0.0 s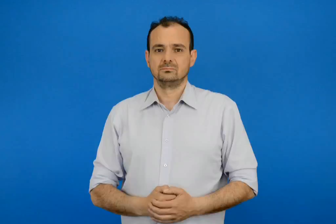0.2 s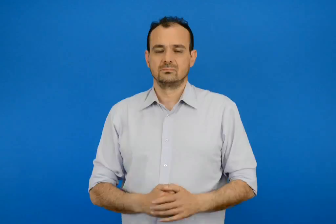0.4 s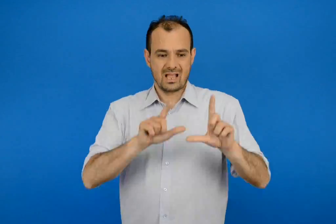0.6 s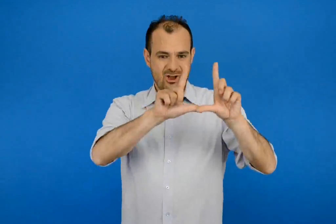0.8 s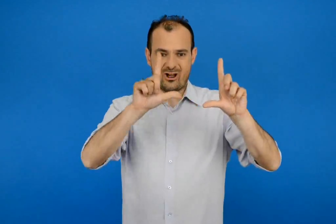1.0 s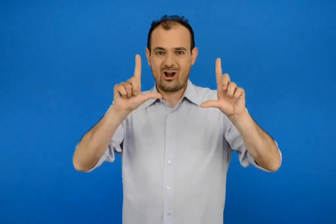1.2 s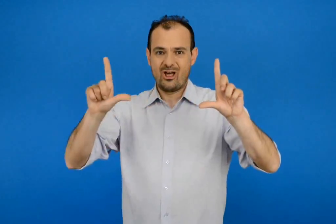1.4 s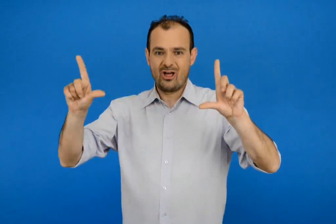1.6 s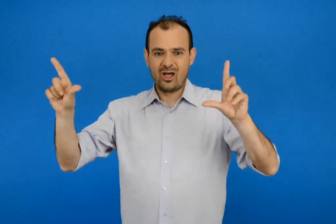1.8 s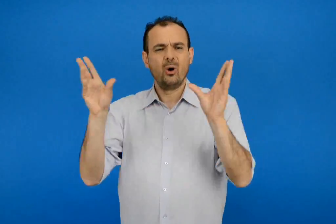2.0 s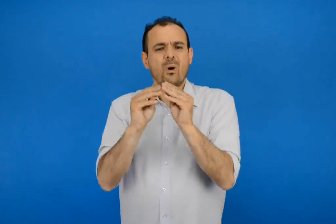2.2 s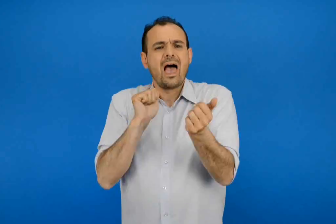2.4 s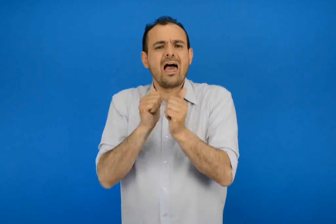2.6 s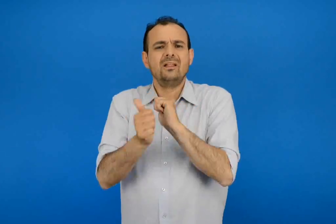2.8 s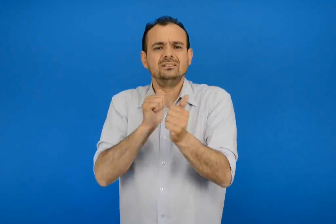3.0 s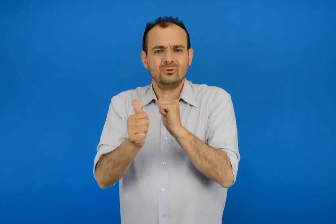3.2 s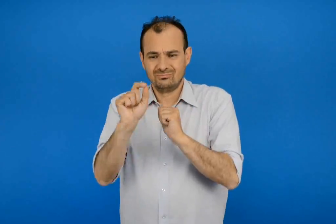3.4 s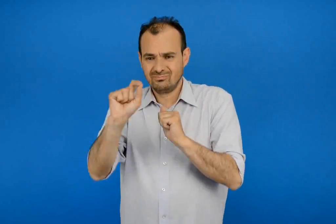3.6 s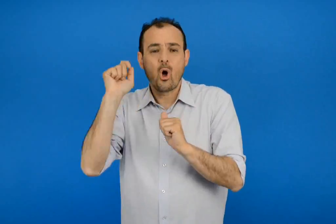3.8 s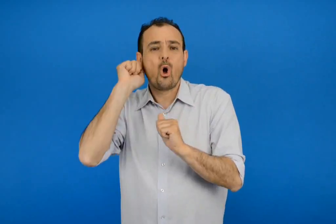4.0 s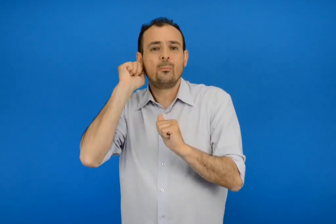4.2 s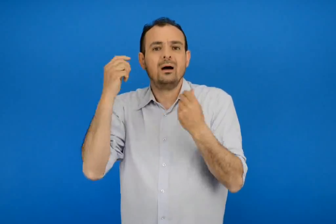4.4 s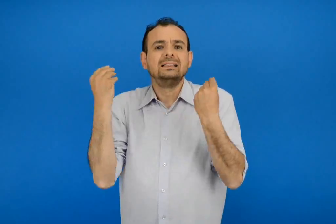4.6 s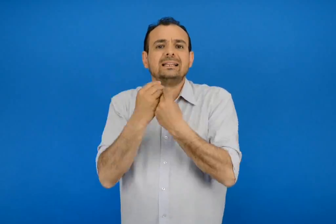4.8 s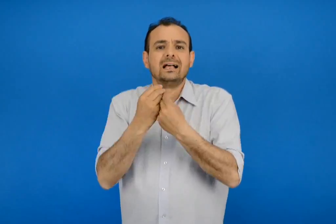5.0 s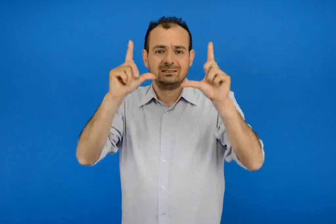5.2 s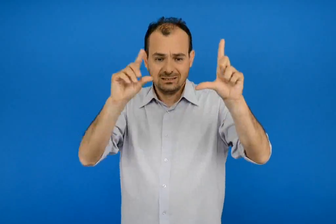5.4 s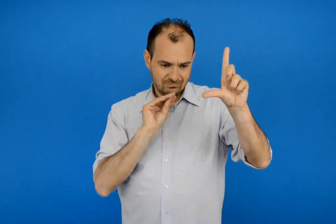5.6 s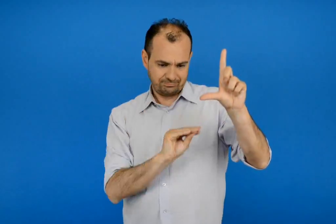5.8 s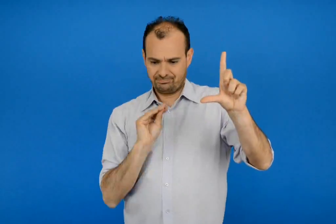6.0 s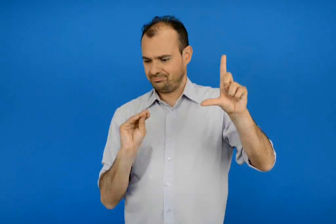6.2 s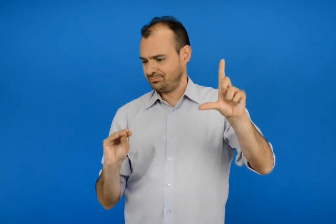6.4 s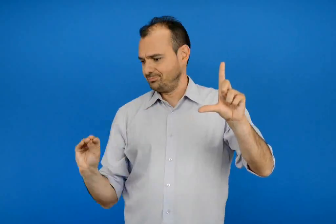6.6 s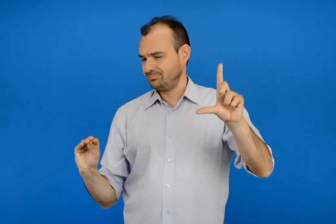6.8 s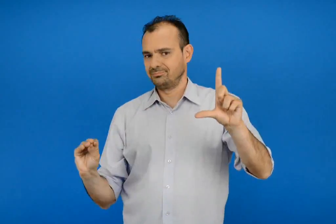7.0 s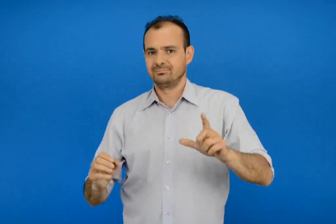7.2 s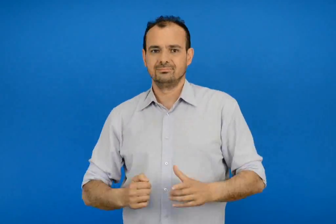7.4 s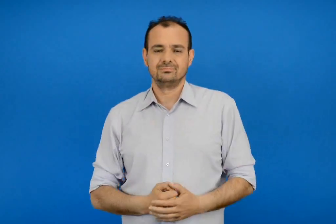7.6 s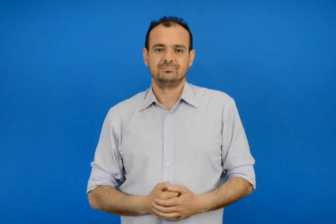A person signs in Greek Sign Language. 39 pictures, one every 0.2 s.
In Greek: γράψε κάτω από κάθε εικόνα το όνομα του αθλήματος που ταιριάζει
